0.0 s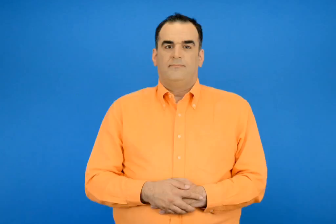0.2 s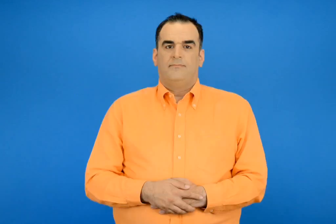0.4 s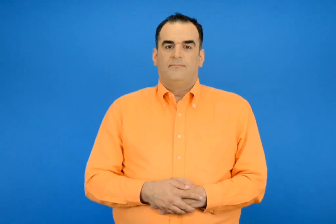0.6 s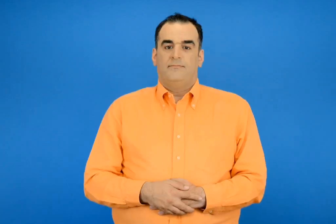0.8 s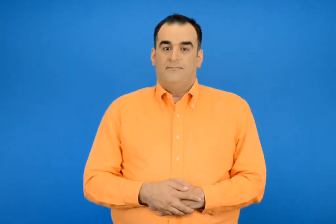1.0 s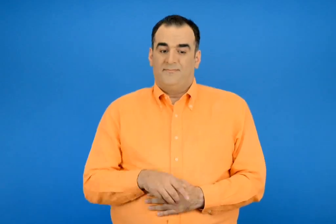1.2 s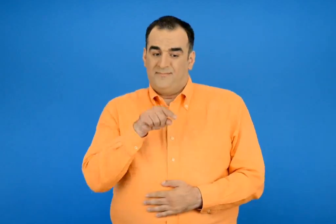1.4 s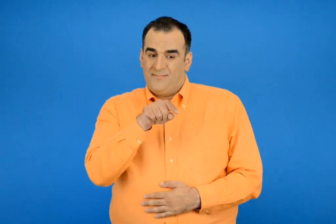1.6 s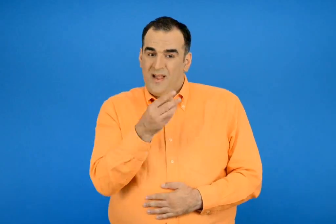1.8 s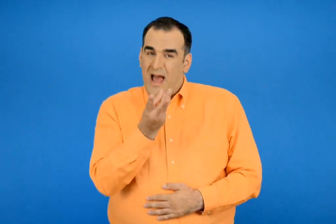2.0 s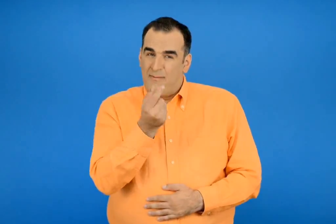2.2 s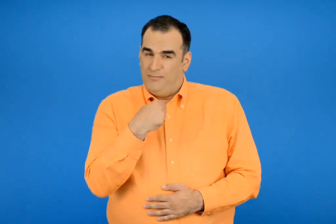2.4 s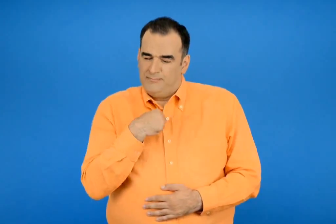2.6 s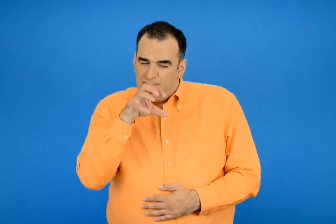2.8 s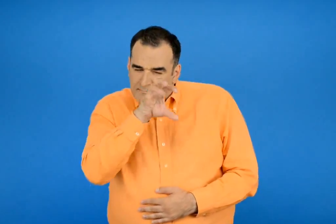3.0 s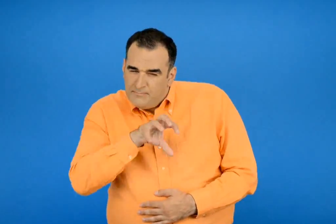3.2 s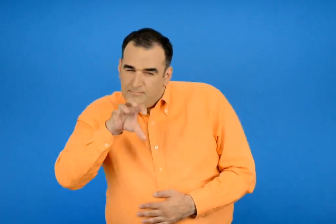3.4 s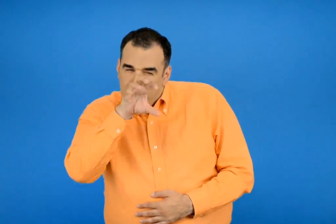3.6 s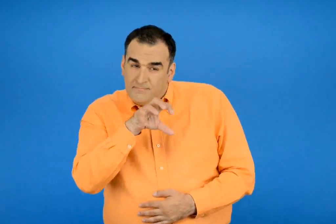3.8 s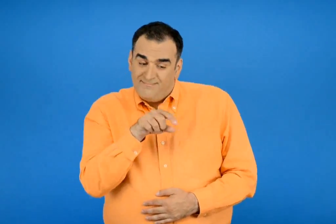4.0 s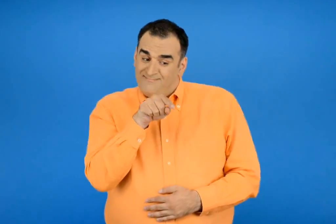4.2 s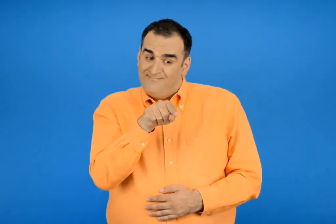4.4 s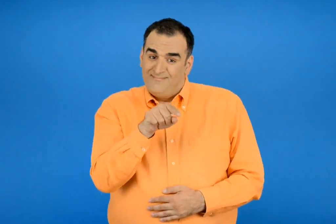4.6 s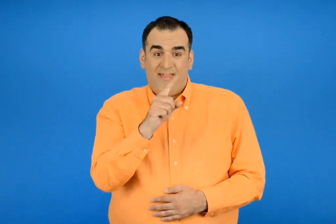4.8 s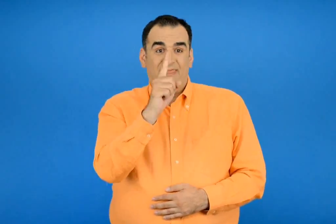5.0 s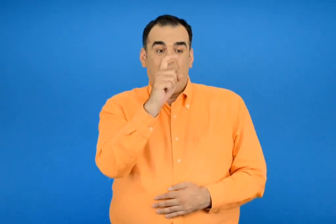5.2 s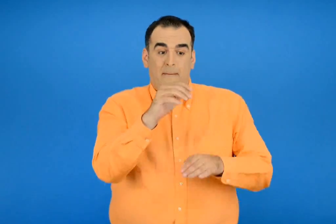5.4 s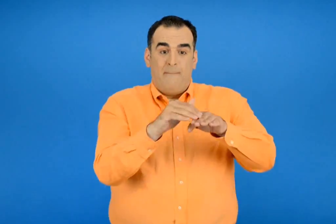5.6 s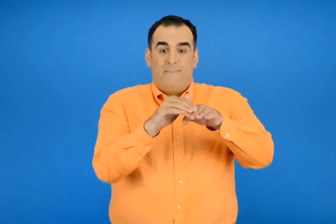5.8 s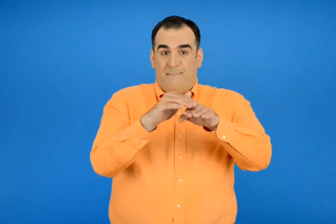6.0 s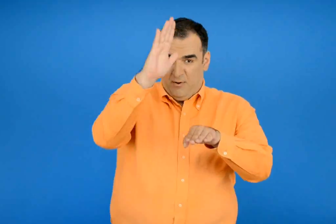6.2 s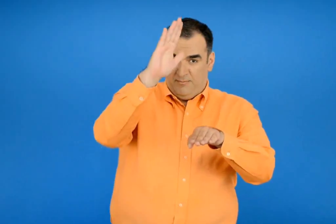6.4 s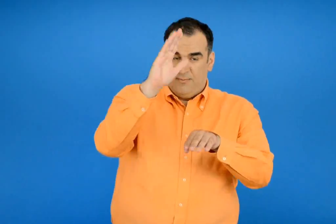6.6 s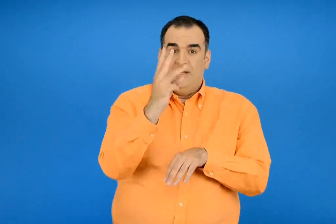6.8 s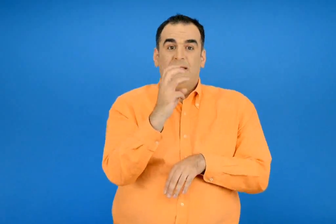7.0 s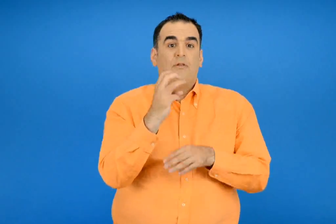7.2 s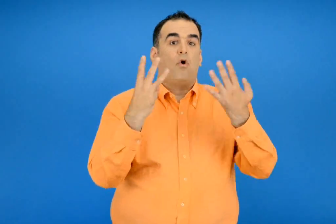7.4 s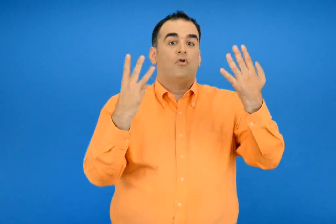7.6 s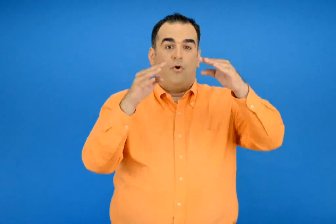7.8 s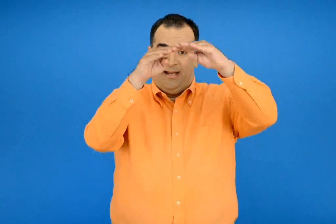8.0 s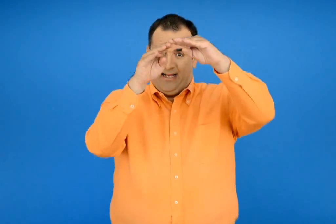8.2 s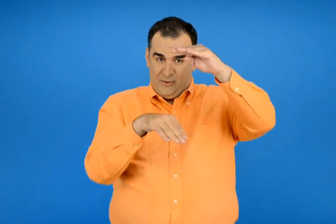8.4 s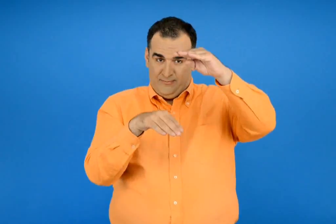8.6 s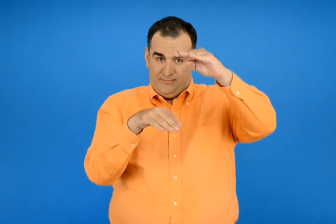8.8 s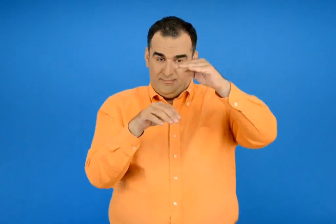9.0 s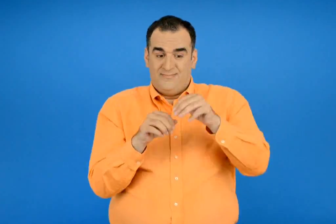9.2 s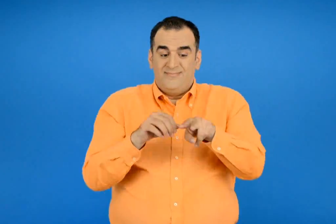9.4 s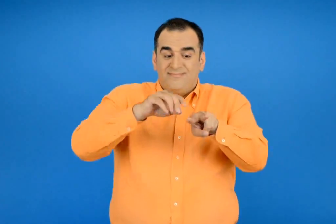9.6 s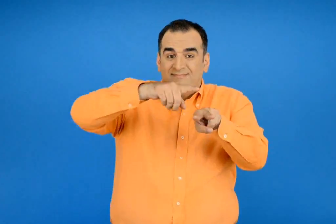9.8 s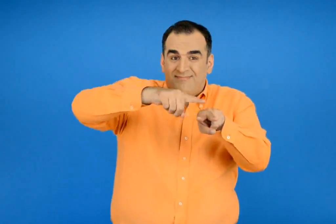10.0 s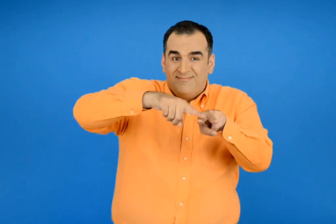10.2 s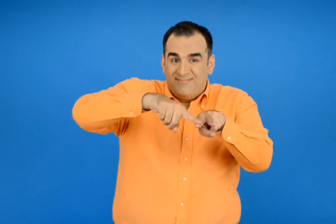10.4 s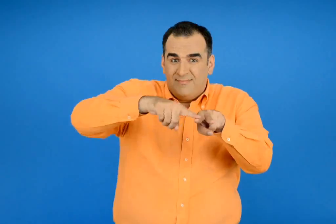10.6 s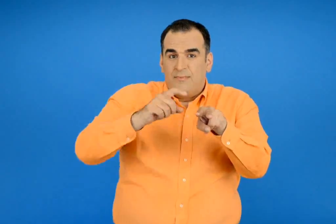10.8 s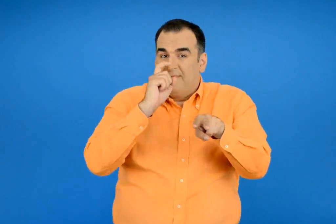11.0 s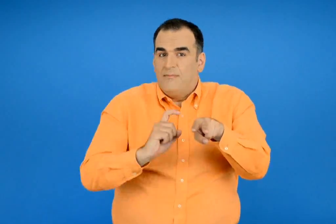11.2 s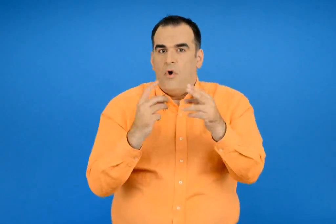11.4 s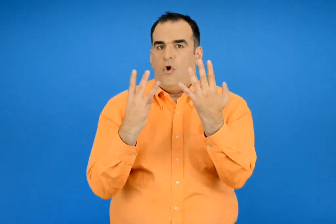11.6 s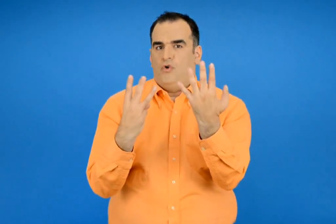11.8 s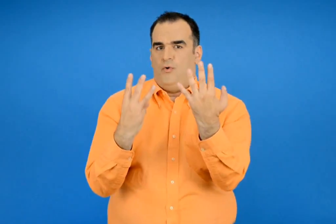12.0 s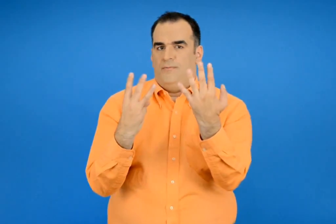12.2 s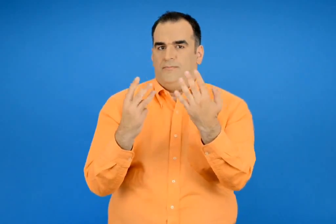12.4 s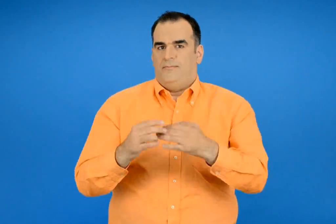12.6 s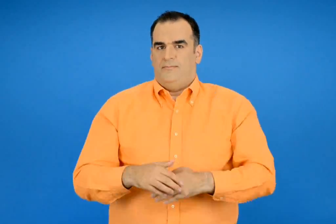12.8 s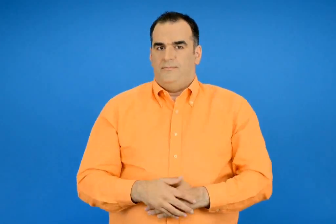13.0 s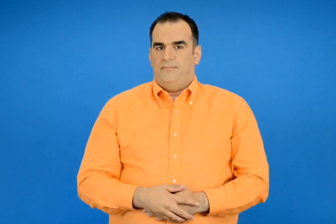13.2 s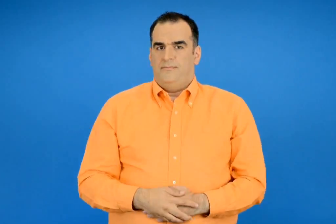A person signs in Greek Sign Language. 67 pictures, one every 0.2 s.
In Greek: ψάχνω έναν αριθμό που είναι μεγαλύτερος από το 10 και τελειώνει σε 8 είναι μικρότερος από το 38
